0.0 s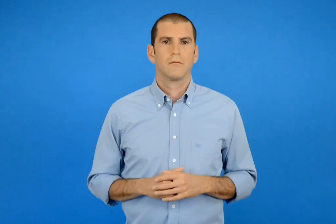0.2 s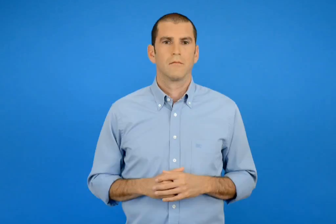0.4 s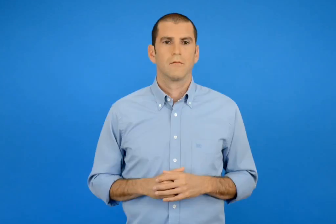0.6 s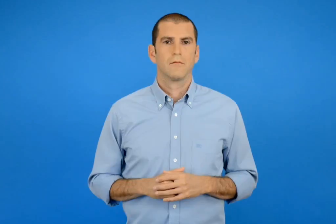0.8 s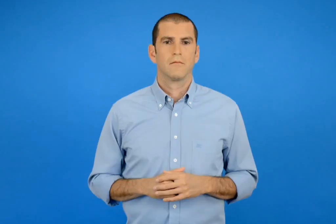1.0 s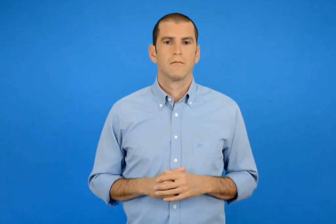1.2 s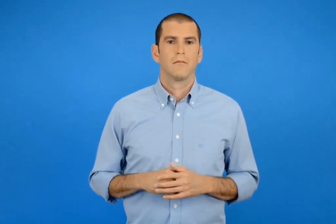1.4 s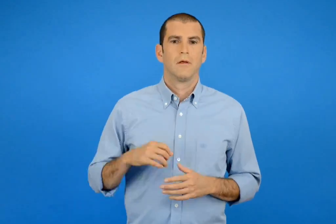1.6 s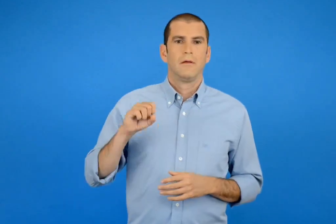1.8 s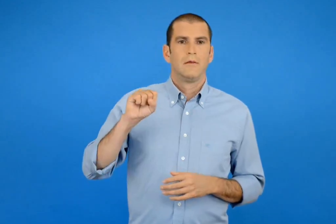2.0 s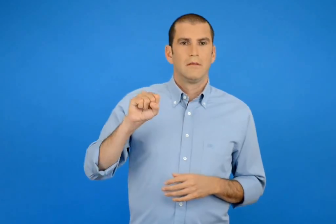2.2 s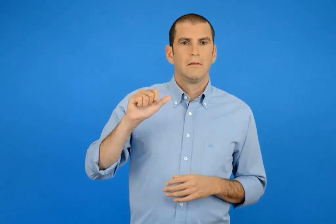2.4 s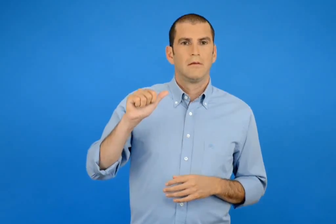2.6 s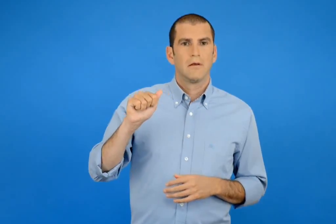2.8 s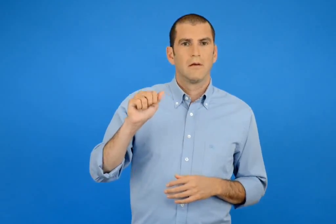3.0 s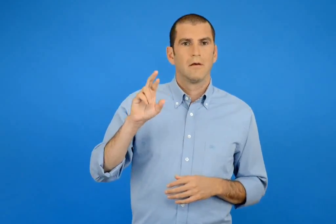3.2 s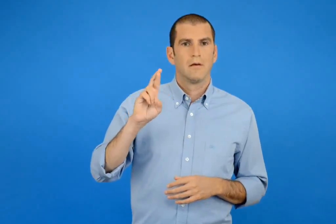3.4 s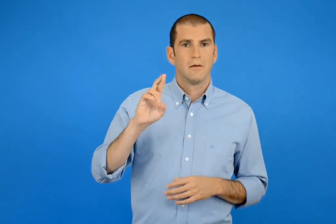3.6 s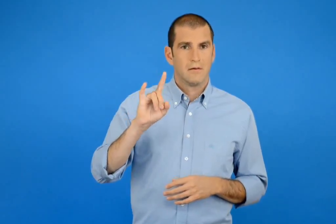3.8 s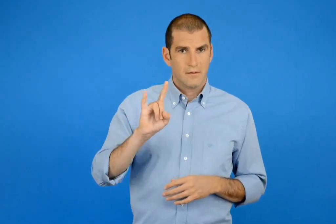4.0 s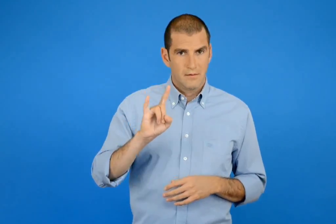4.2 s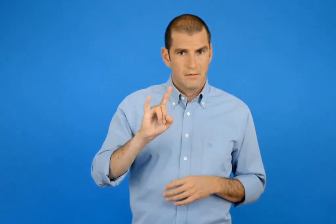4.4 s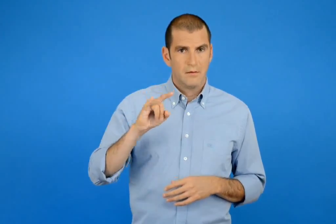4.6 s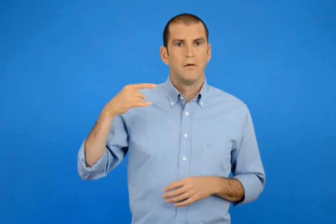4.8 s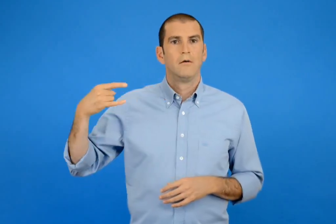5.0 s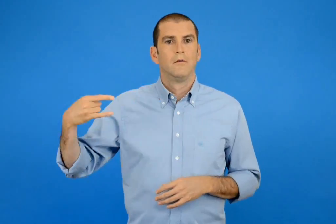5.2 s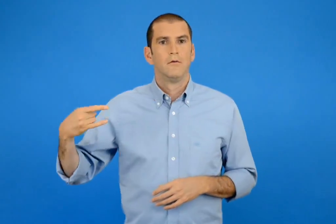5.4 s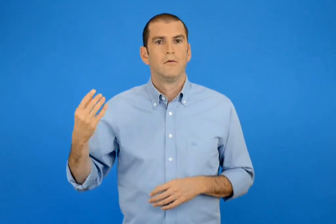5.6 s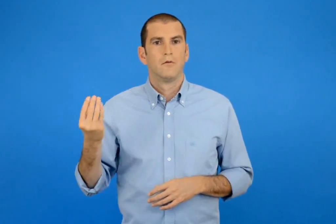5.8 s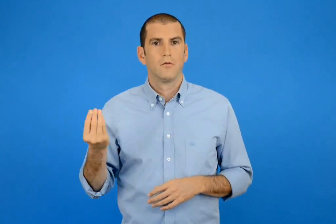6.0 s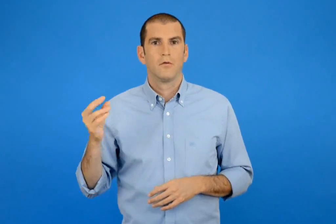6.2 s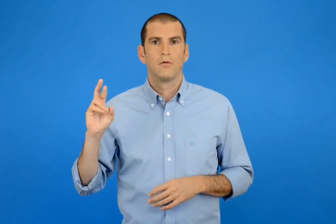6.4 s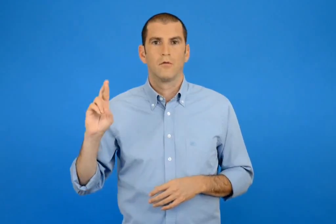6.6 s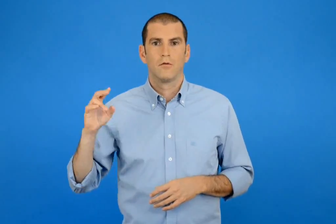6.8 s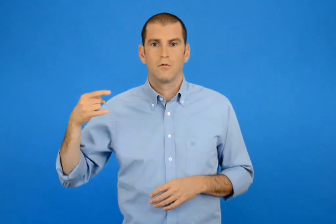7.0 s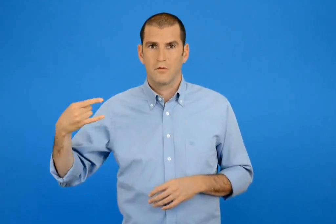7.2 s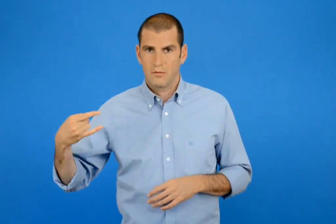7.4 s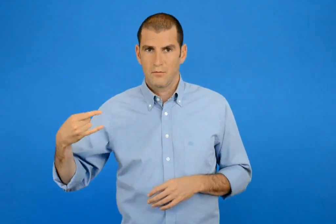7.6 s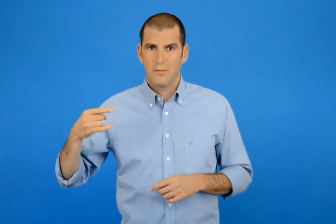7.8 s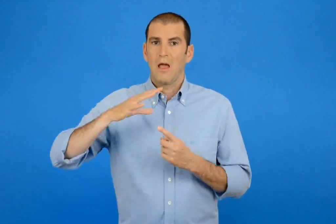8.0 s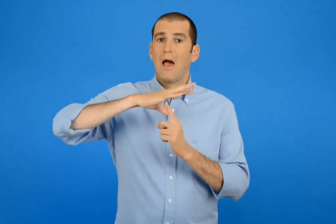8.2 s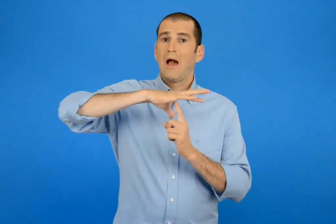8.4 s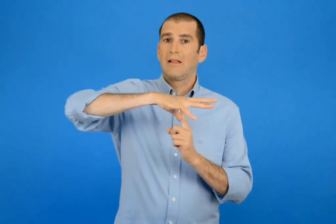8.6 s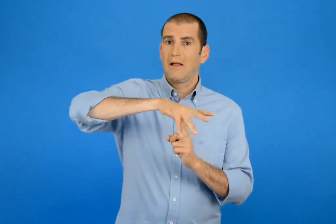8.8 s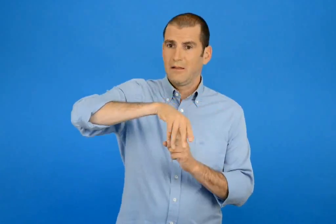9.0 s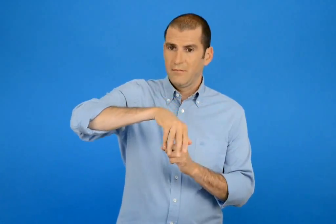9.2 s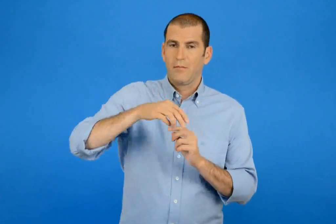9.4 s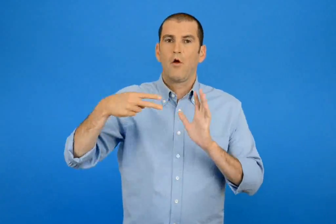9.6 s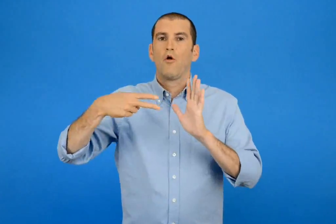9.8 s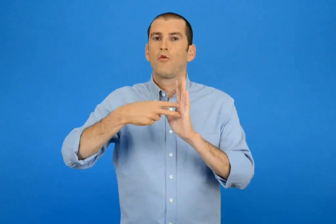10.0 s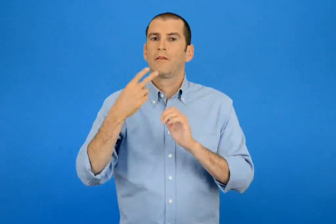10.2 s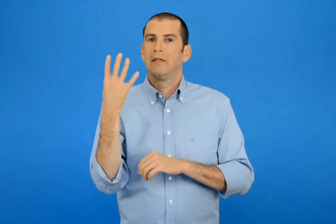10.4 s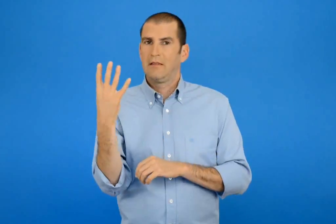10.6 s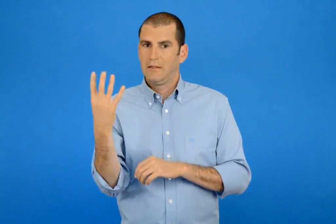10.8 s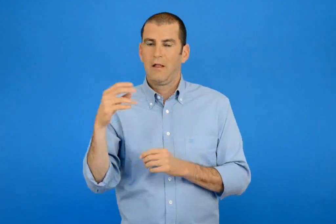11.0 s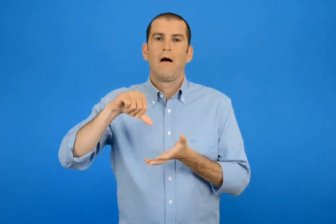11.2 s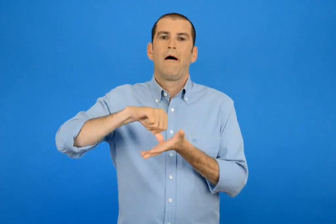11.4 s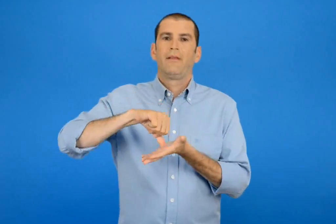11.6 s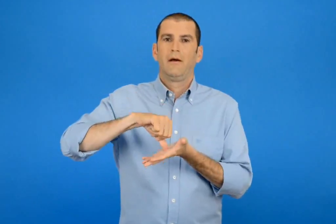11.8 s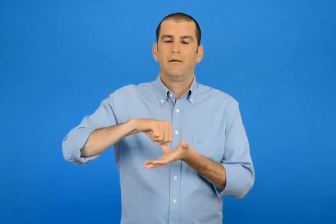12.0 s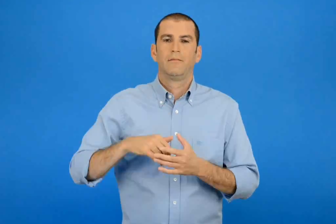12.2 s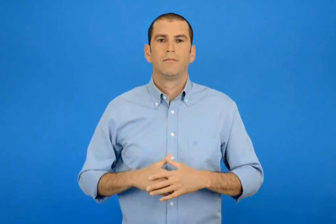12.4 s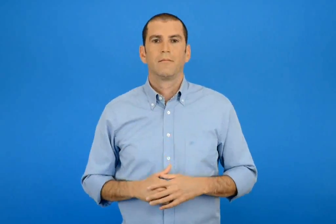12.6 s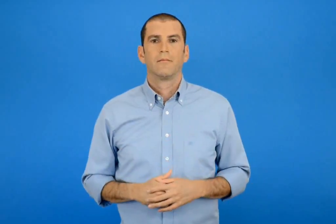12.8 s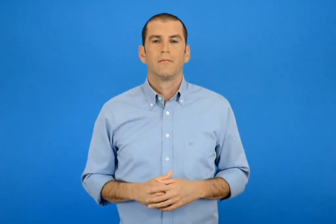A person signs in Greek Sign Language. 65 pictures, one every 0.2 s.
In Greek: σαρρή ζ το γαϊτανάκι 2004 αθήνα πατάκης
